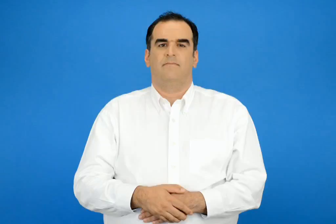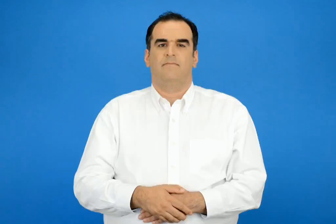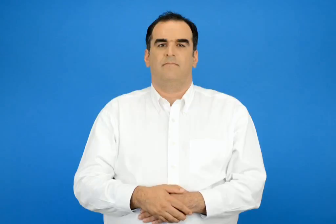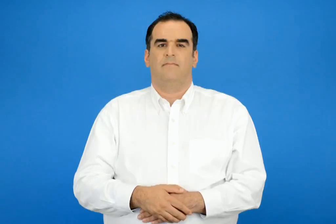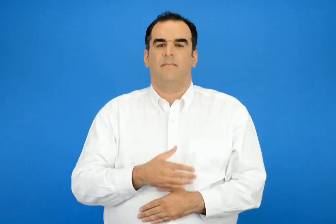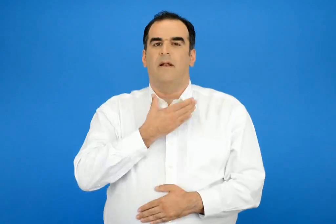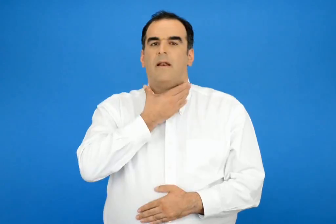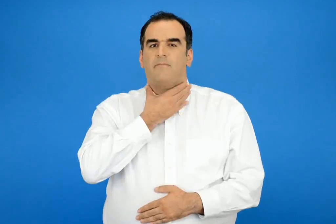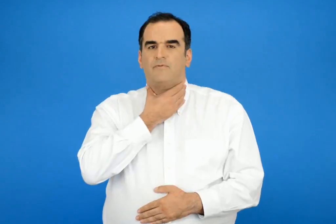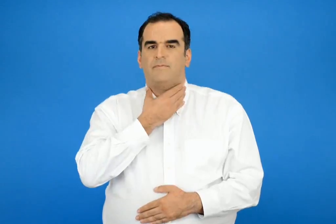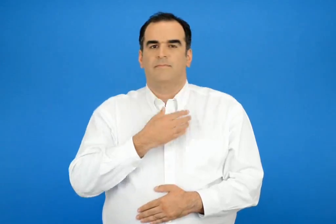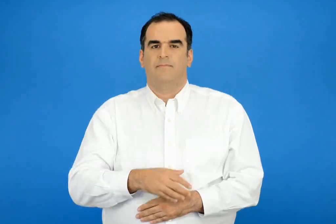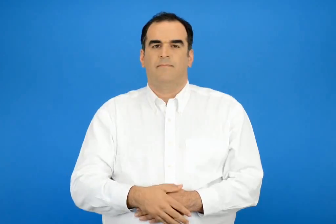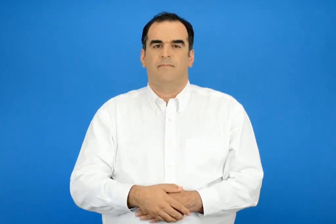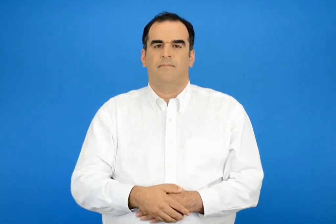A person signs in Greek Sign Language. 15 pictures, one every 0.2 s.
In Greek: λαιμός
